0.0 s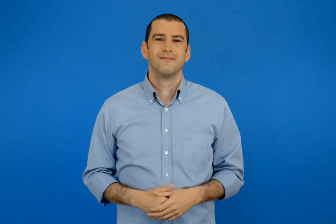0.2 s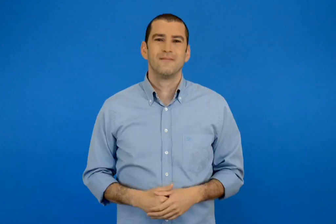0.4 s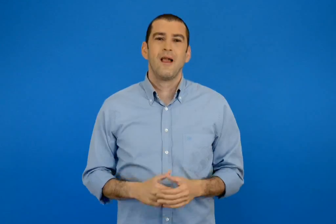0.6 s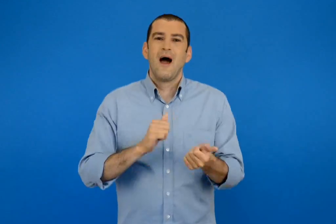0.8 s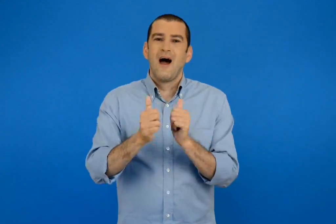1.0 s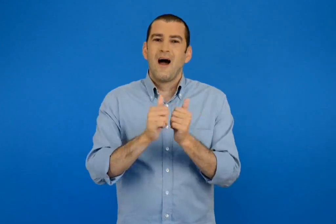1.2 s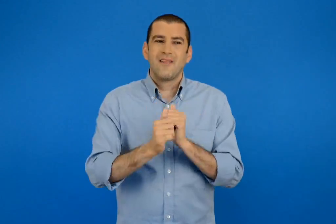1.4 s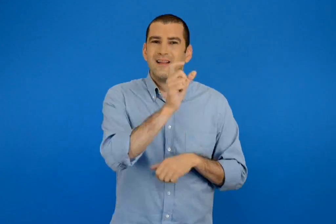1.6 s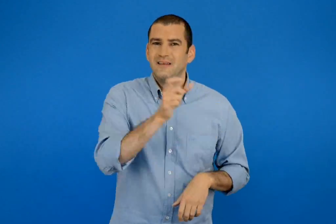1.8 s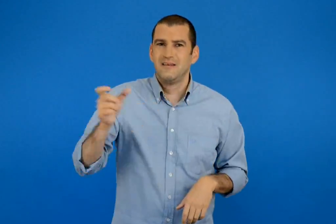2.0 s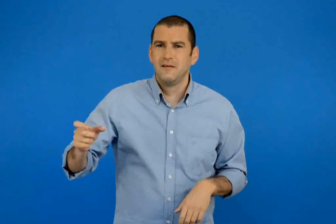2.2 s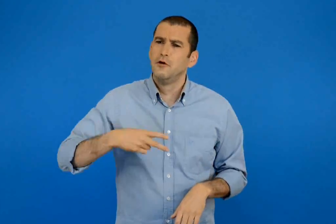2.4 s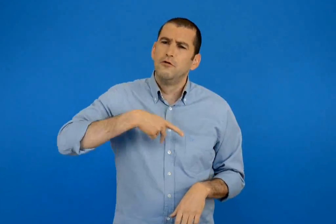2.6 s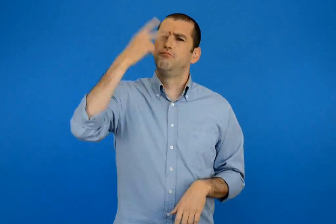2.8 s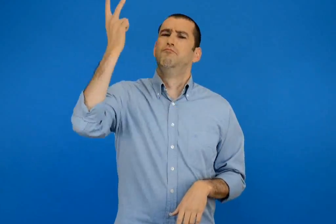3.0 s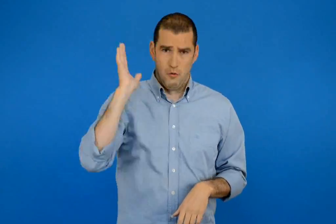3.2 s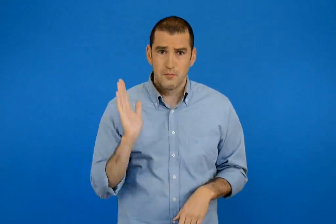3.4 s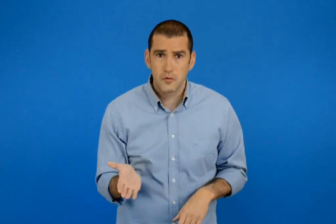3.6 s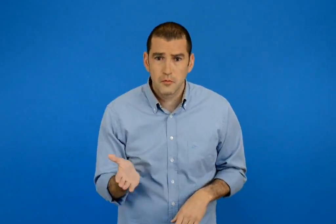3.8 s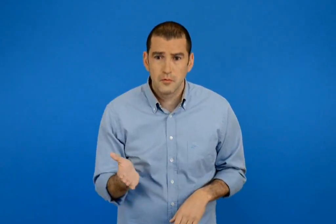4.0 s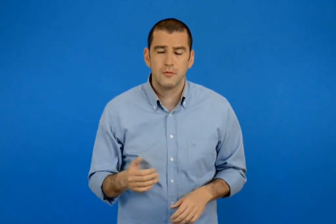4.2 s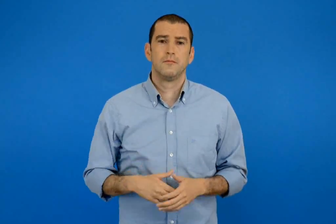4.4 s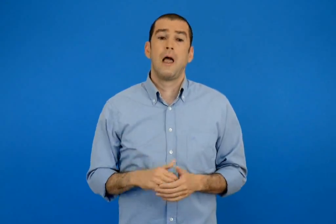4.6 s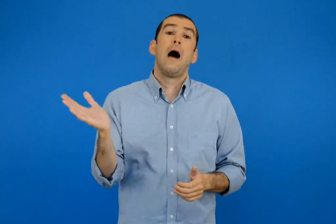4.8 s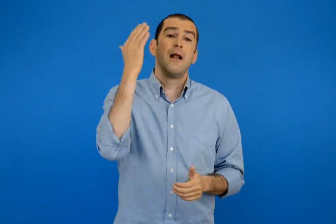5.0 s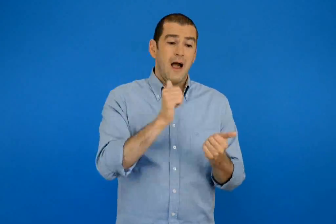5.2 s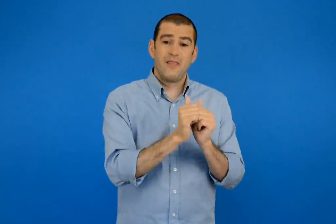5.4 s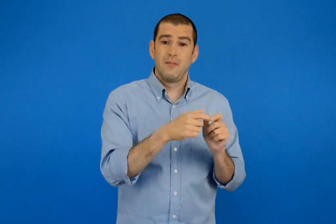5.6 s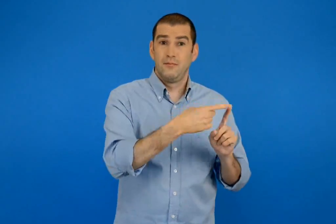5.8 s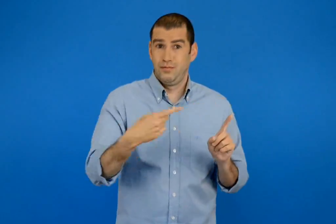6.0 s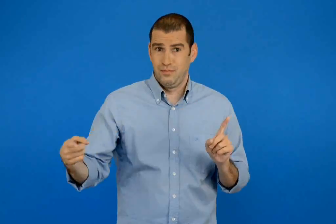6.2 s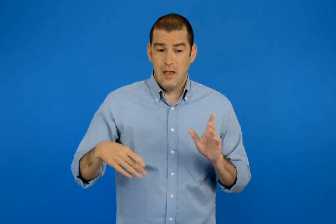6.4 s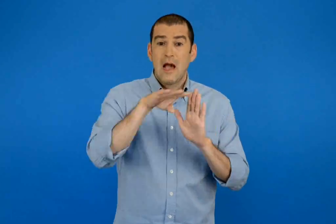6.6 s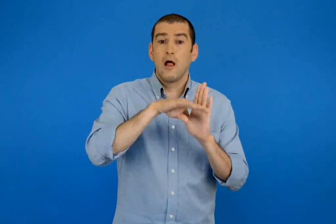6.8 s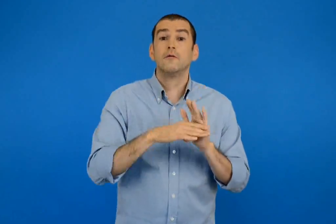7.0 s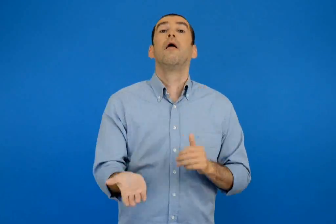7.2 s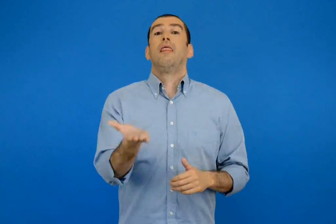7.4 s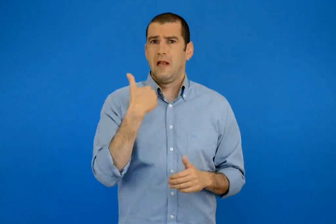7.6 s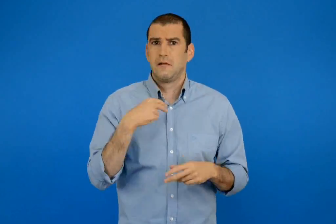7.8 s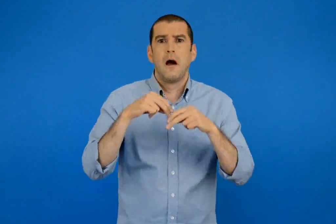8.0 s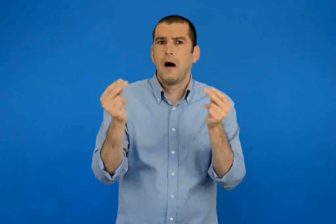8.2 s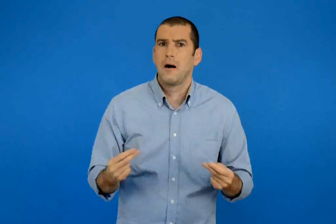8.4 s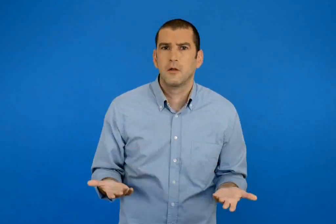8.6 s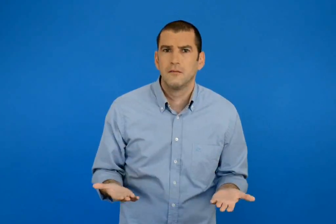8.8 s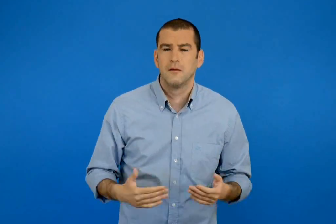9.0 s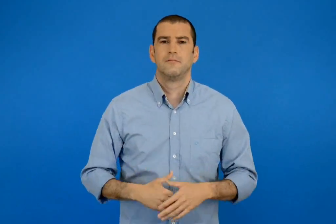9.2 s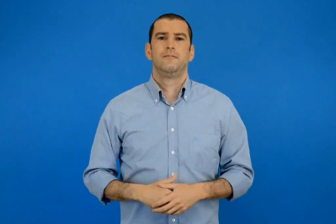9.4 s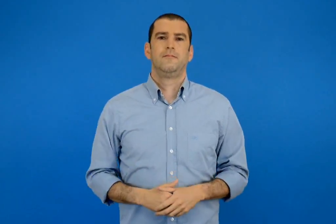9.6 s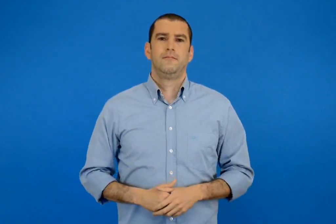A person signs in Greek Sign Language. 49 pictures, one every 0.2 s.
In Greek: μπορούν να κάνουν ότι θέλουν οι αθλητές ; τι θα γινόταν αν δεν υπήρχαν κανόνες στα αθλήματα ;
